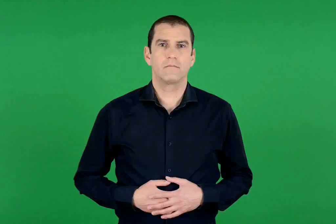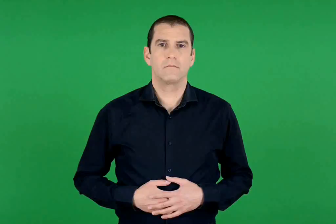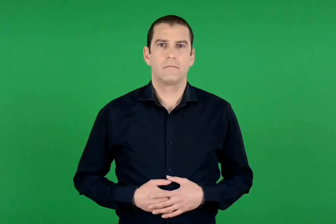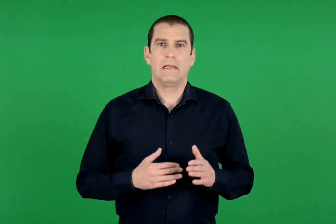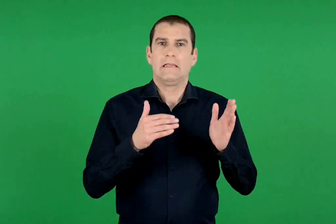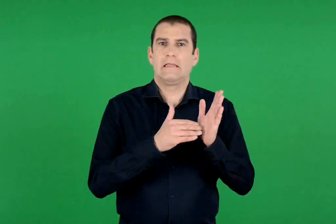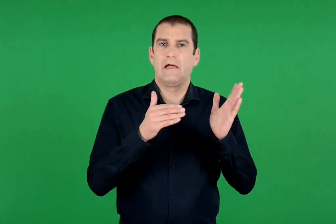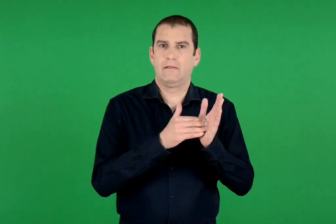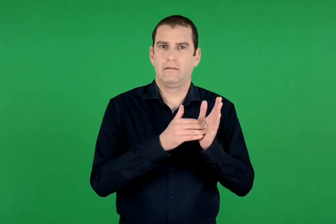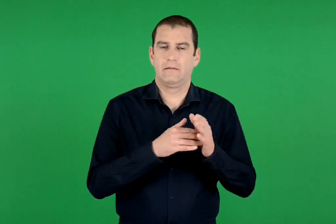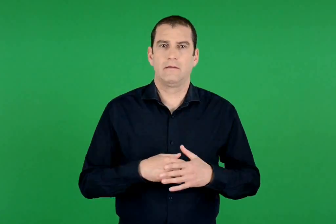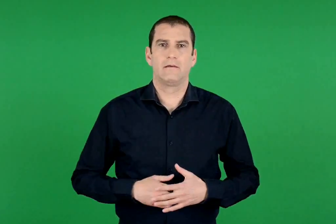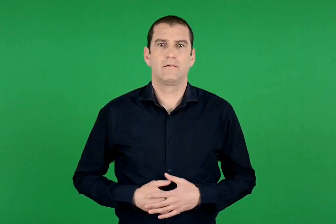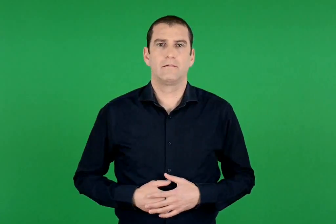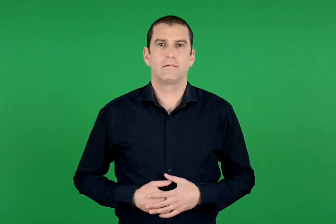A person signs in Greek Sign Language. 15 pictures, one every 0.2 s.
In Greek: χιλιάδες
